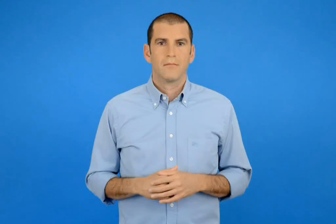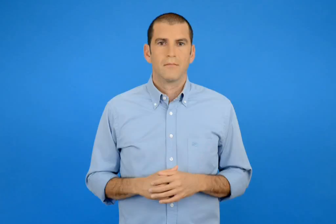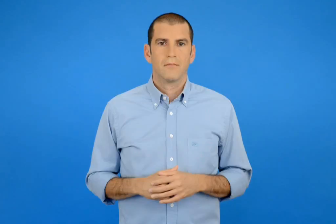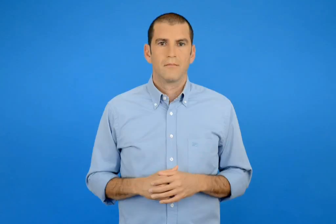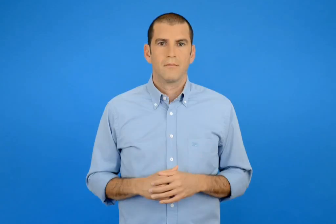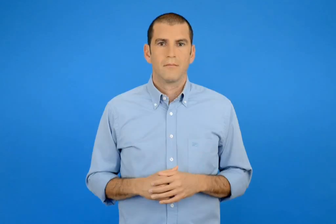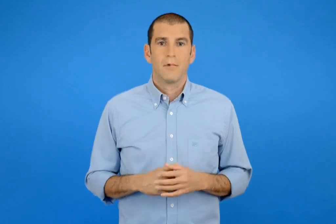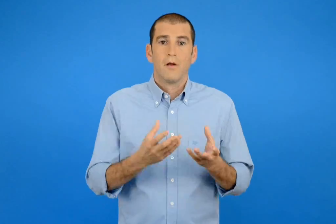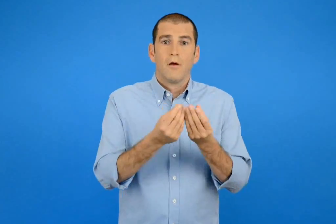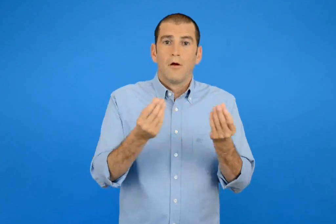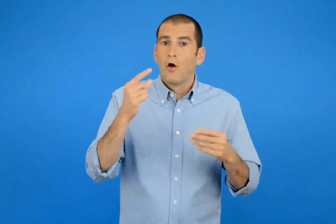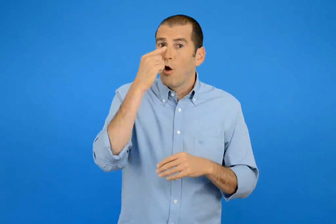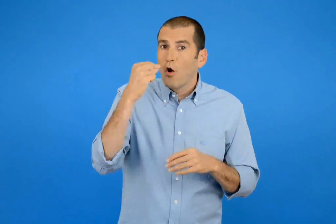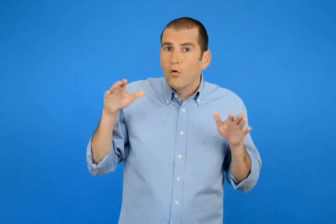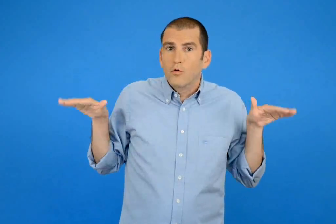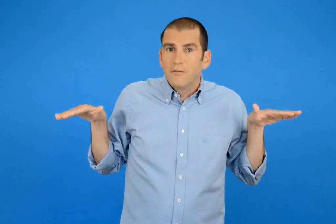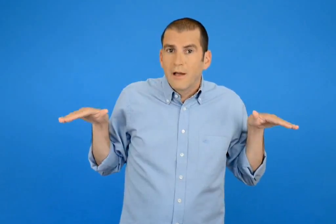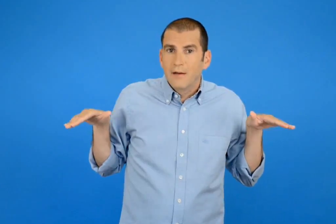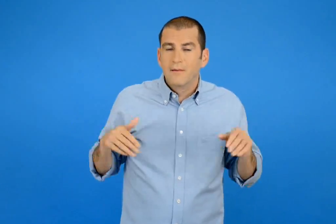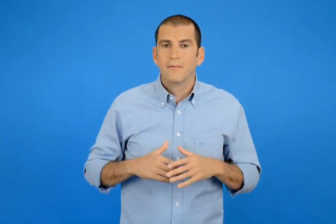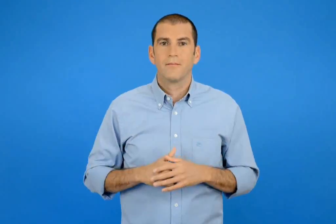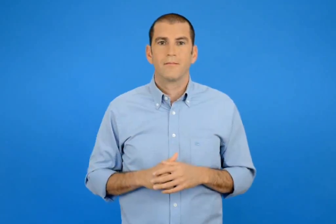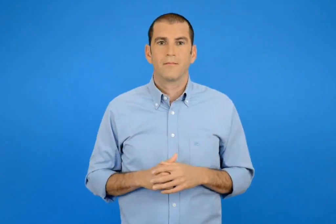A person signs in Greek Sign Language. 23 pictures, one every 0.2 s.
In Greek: τα κοτσύφια
